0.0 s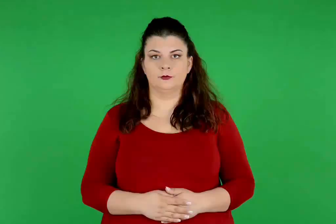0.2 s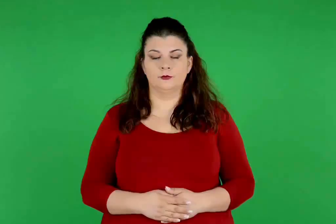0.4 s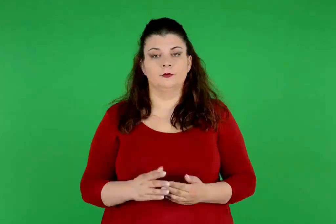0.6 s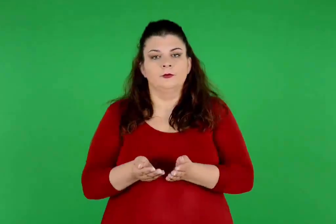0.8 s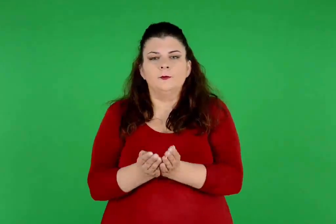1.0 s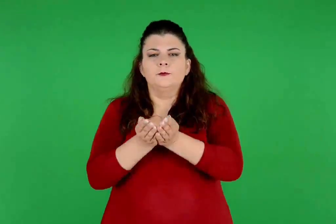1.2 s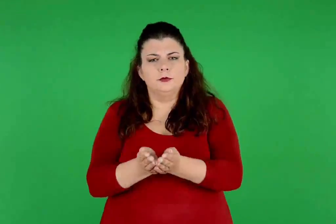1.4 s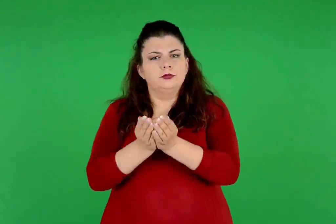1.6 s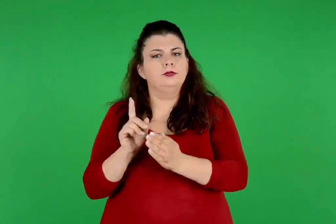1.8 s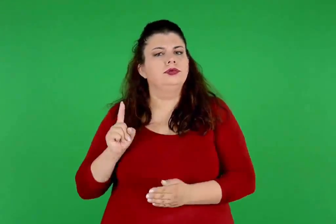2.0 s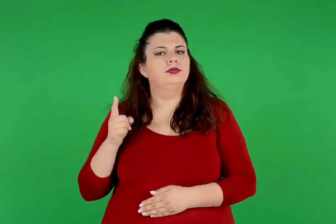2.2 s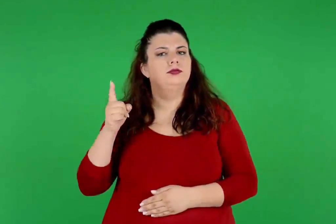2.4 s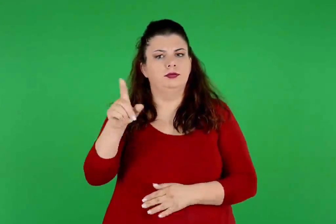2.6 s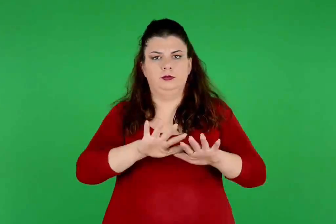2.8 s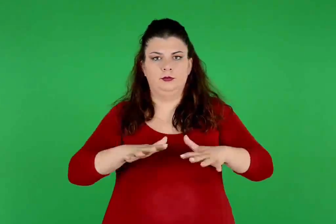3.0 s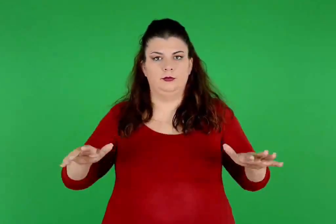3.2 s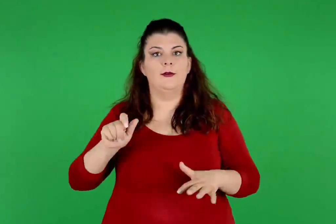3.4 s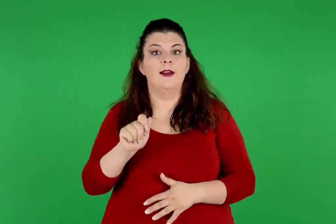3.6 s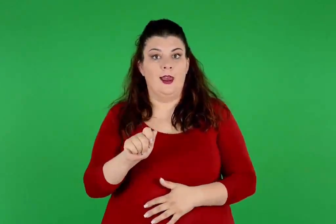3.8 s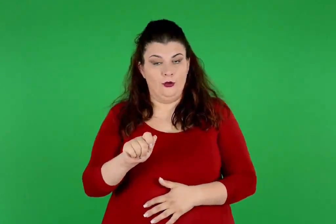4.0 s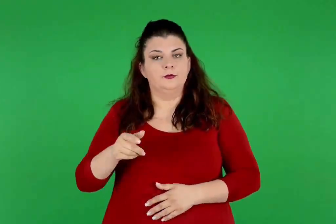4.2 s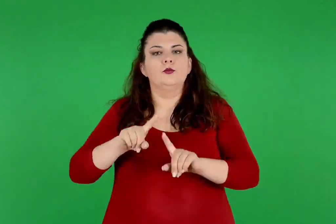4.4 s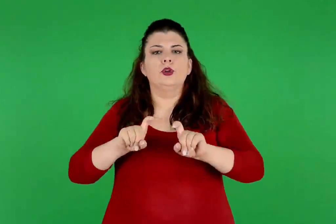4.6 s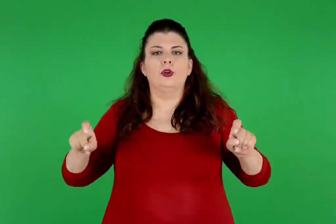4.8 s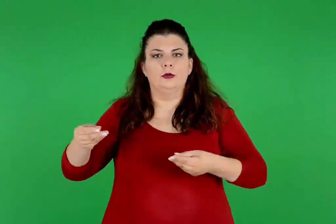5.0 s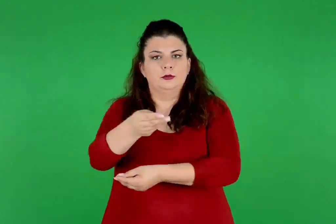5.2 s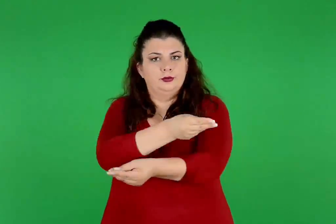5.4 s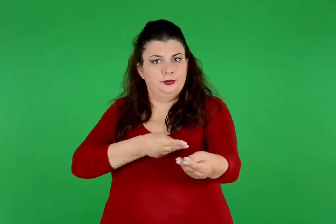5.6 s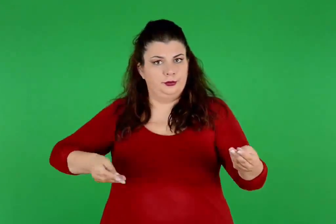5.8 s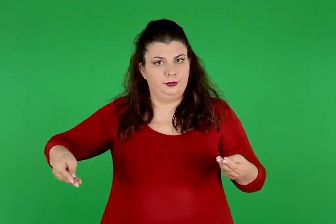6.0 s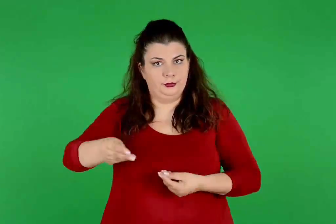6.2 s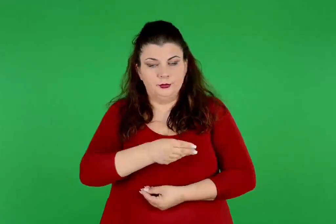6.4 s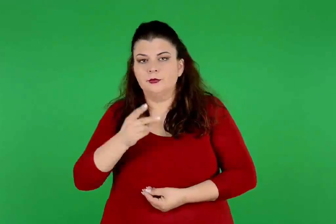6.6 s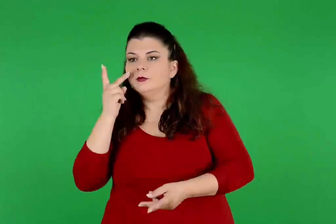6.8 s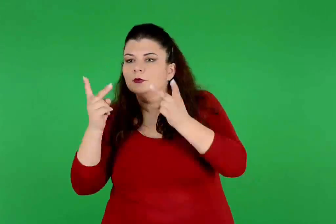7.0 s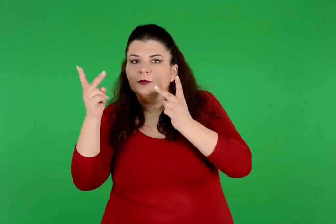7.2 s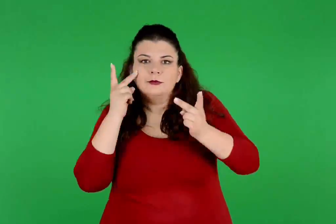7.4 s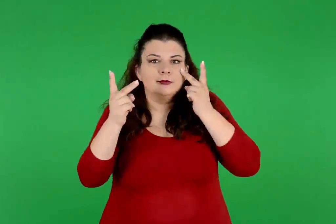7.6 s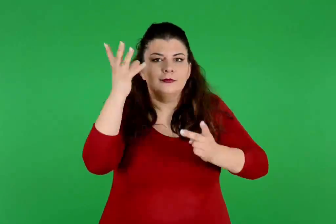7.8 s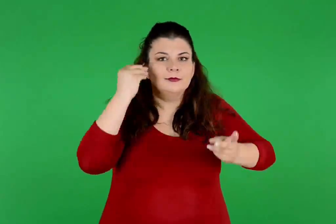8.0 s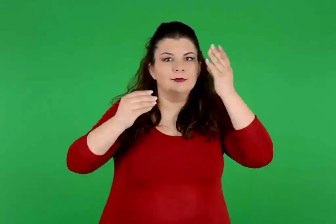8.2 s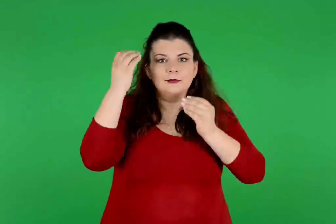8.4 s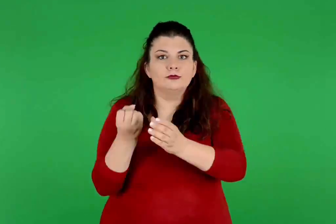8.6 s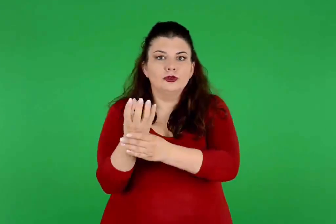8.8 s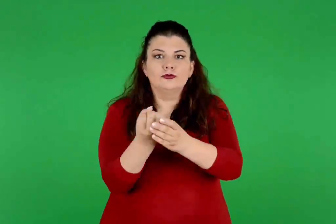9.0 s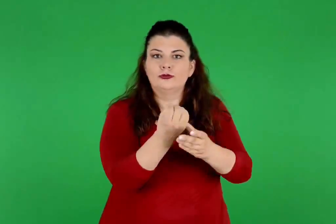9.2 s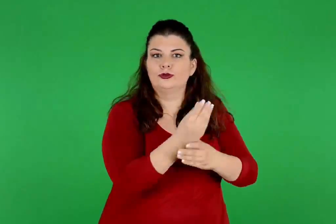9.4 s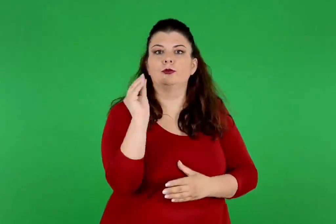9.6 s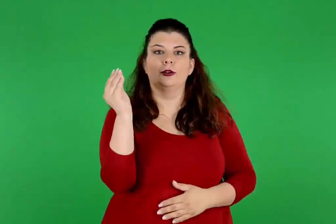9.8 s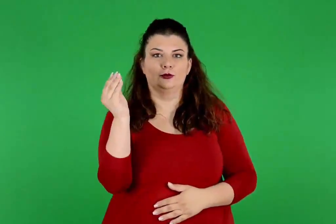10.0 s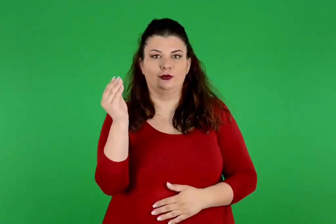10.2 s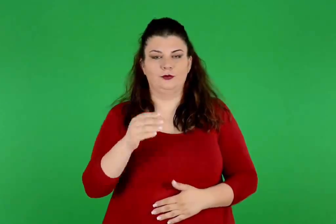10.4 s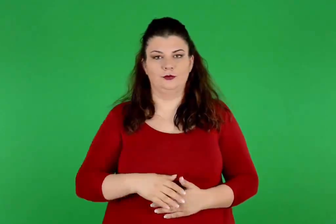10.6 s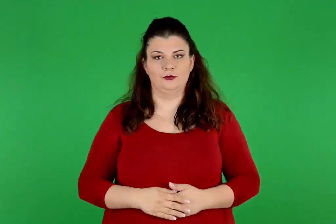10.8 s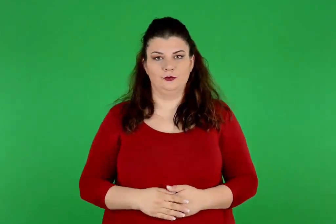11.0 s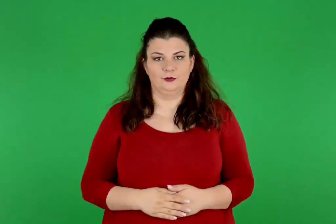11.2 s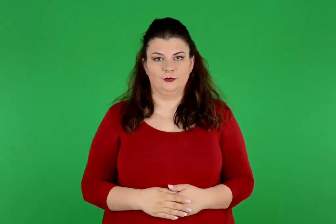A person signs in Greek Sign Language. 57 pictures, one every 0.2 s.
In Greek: με τα μικρά τους πλοία ταξίδευαν στο αιγαίο , αντάλλασσαν τα προϊόντα τους και γνώριζαν κι άλλους πολιτισμούς
